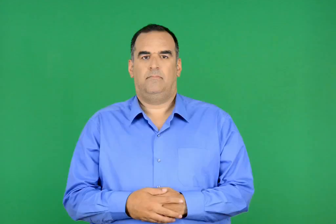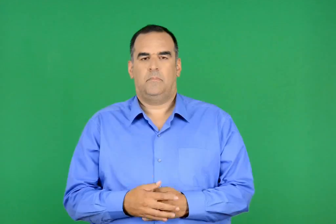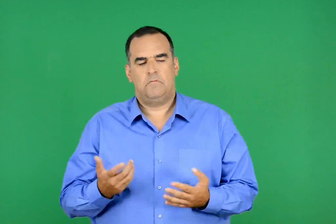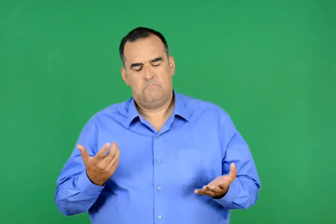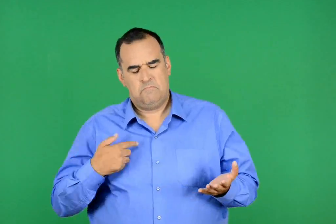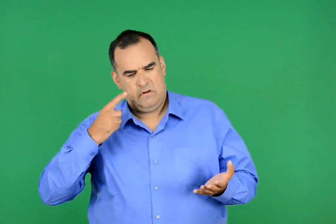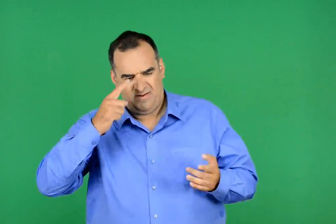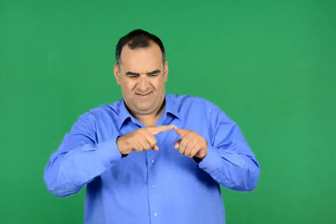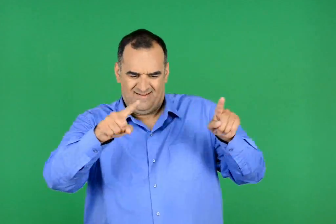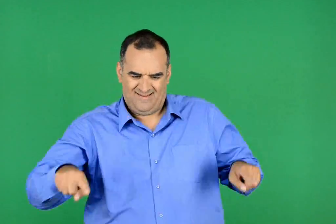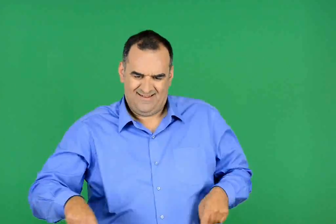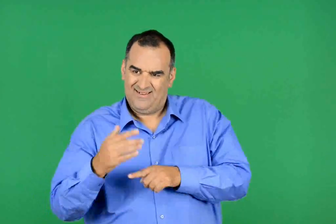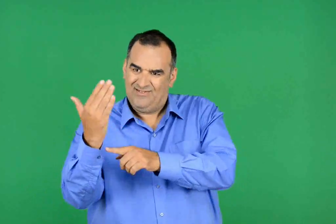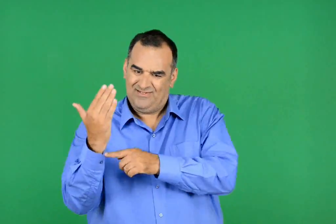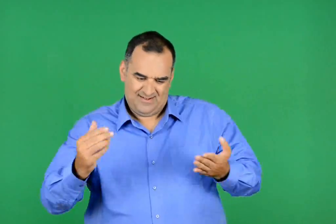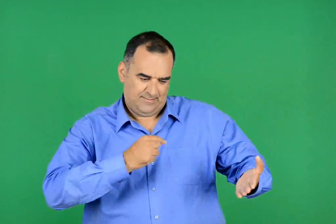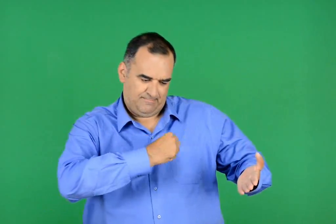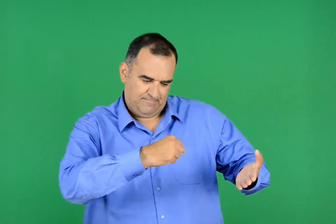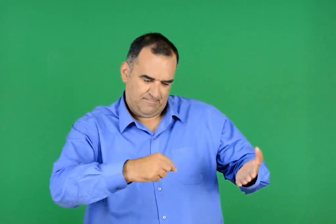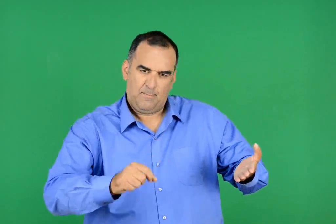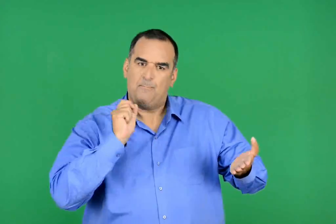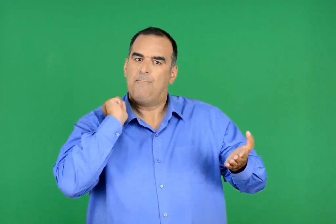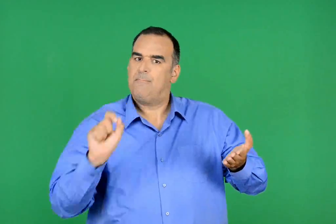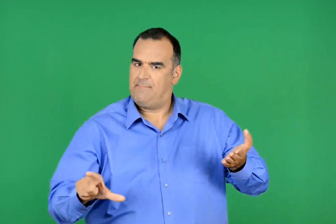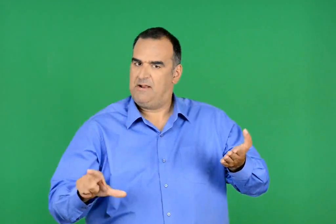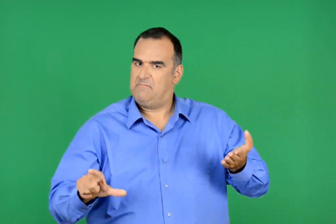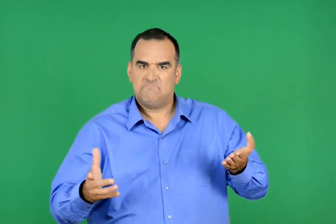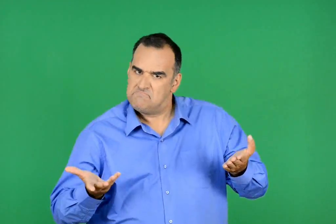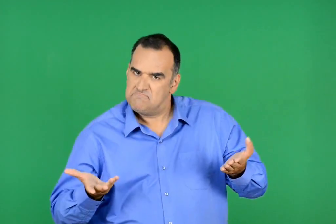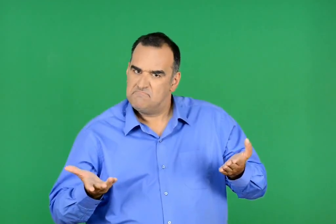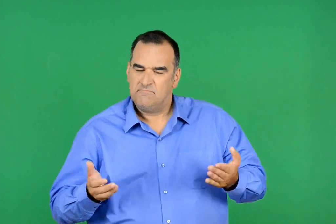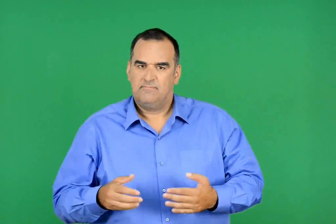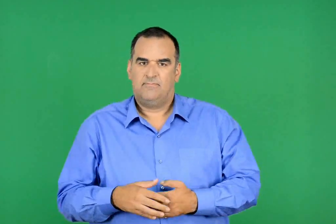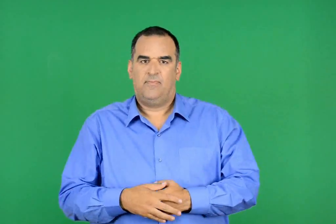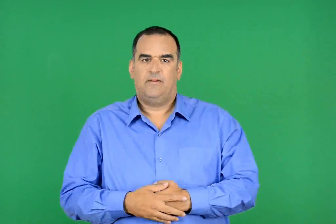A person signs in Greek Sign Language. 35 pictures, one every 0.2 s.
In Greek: εγώ λέω να γράψουμε στο χαρταετό ένα μήνυμα
